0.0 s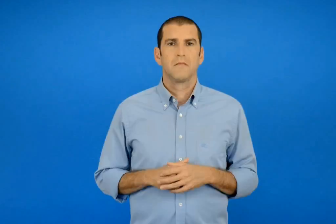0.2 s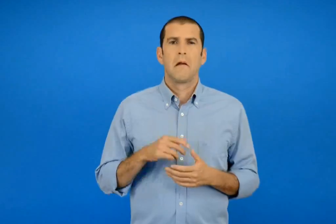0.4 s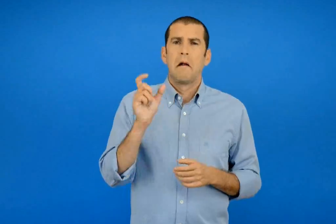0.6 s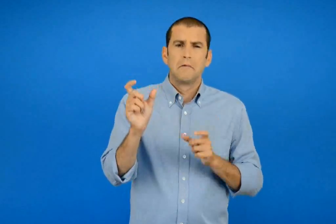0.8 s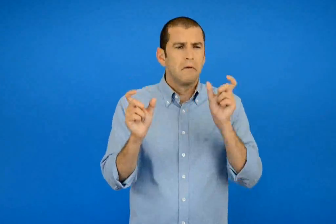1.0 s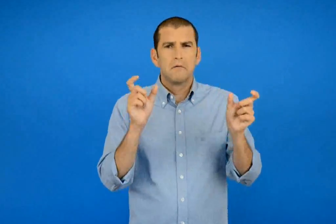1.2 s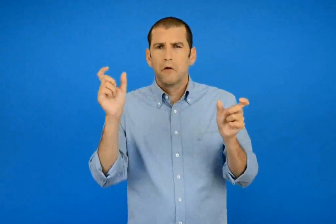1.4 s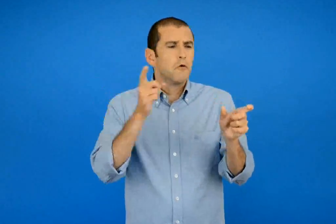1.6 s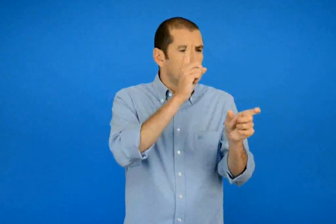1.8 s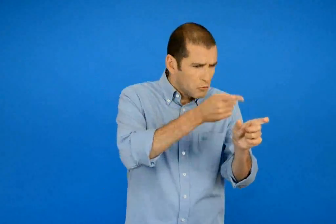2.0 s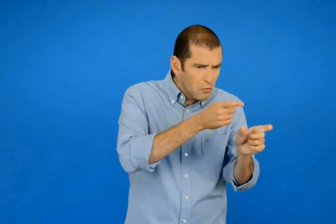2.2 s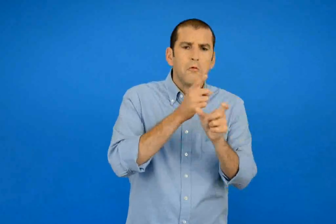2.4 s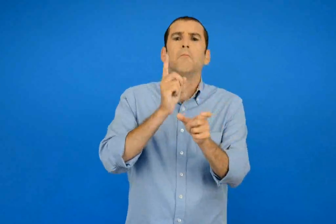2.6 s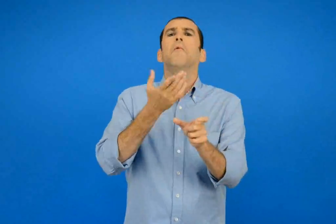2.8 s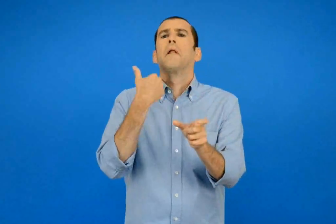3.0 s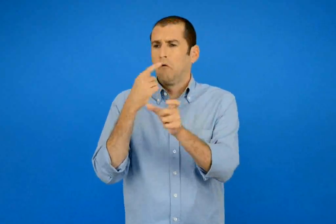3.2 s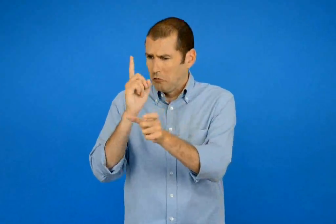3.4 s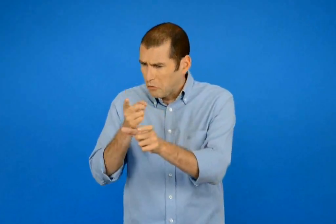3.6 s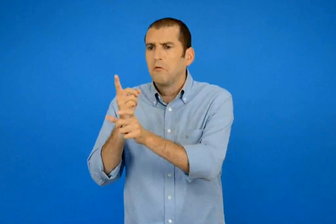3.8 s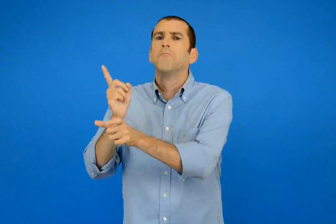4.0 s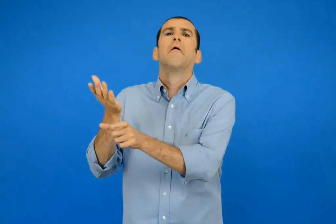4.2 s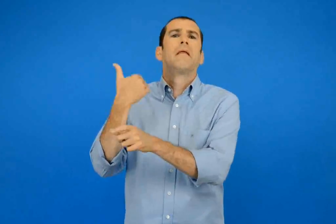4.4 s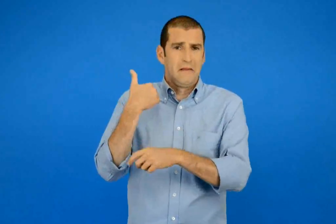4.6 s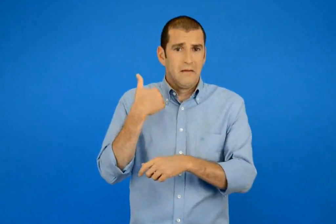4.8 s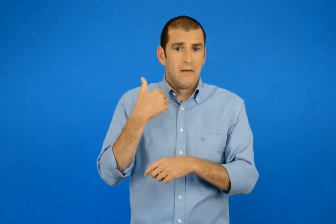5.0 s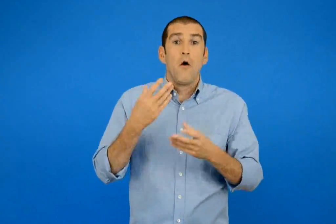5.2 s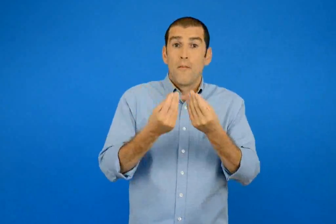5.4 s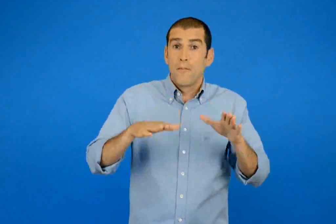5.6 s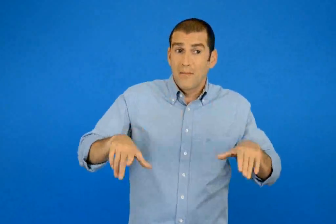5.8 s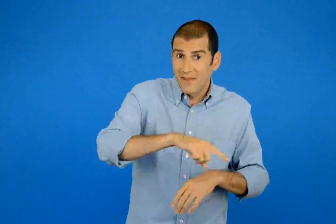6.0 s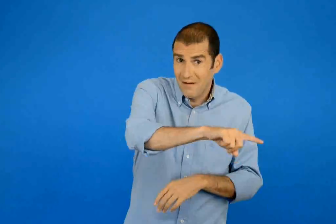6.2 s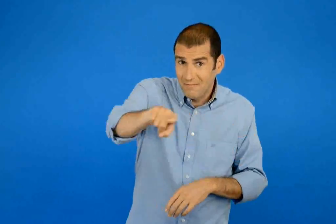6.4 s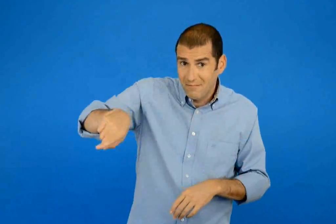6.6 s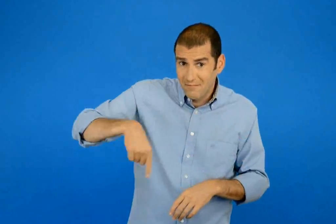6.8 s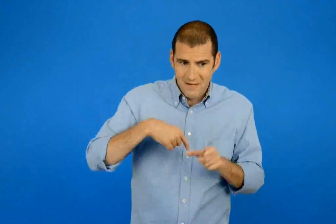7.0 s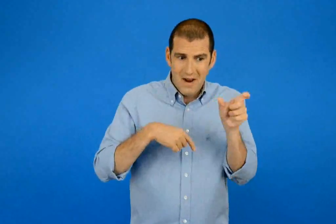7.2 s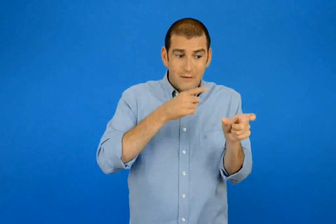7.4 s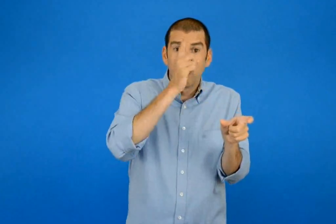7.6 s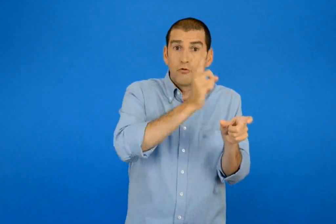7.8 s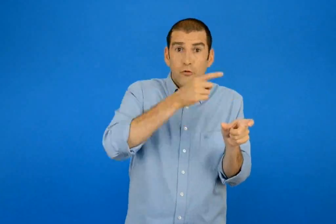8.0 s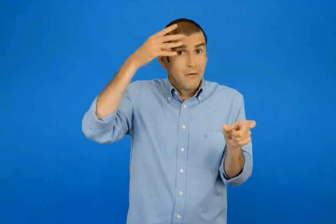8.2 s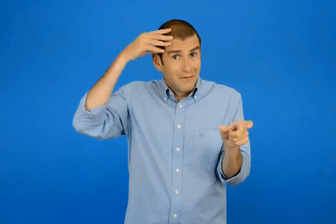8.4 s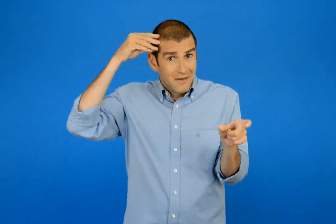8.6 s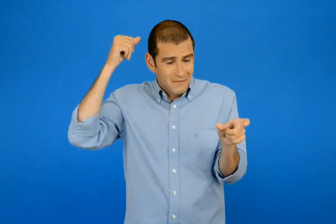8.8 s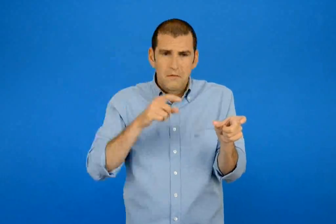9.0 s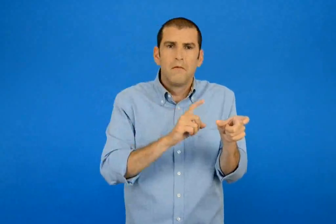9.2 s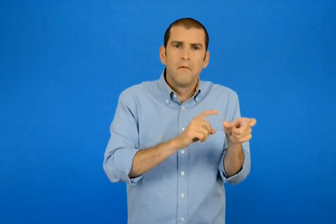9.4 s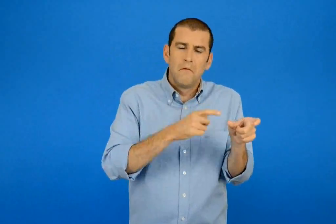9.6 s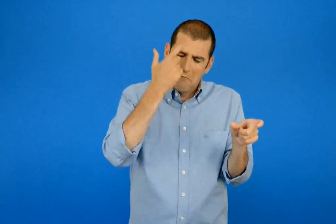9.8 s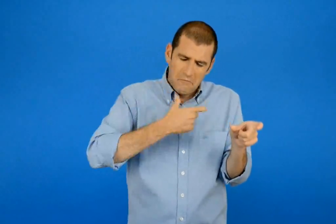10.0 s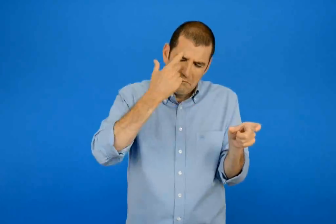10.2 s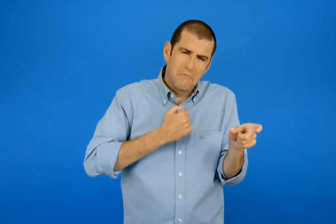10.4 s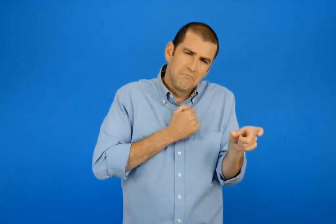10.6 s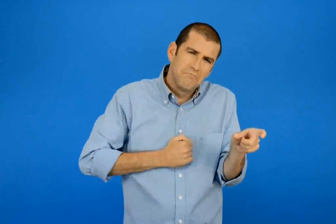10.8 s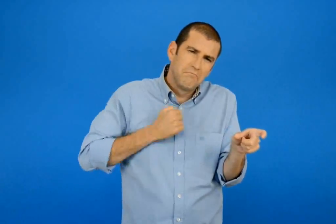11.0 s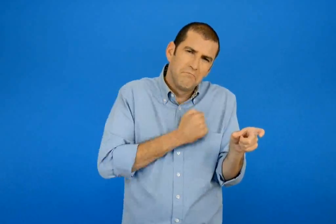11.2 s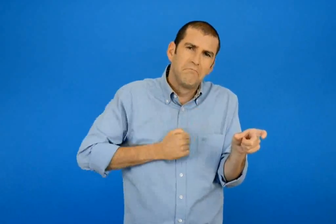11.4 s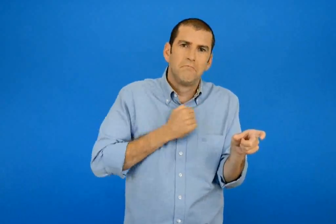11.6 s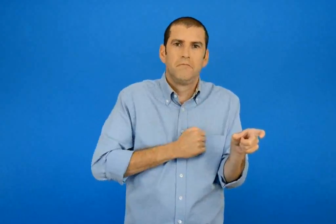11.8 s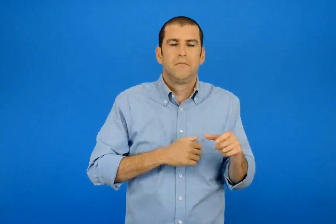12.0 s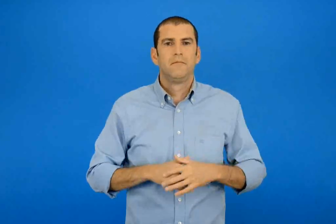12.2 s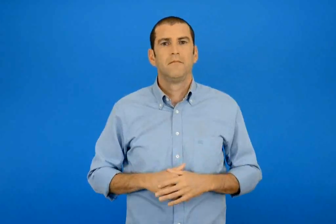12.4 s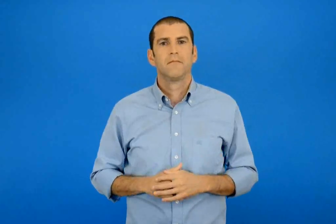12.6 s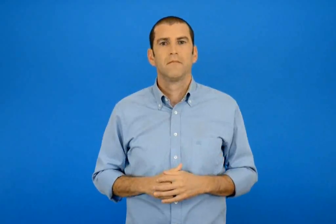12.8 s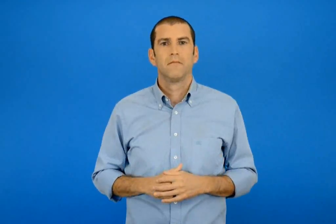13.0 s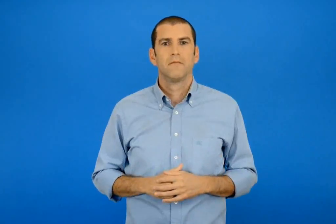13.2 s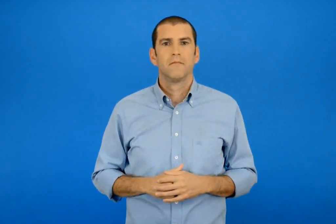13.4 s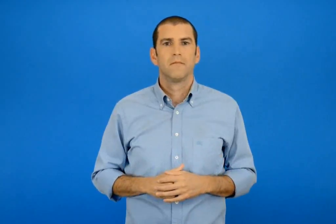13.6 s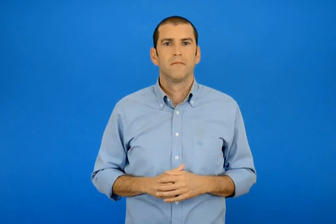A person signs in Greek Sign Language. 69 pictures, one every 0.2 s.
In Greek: τόνοι έρχονται και πάνε και πολλά παιδιά ξεχνάνε πως μια λέξη χωρίς τόνο κλαίει με μεγάλο πόνο
